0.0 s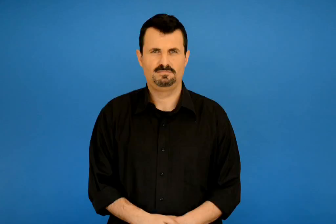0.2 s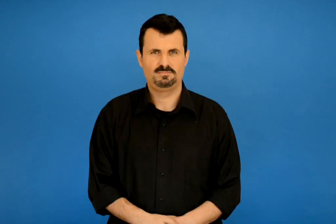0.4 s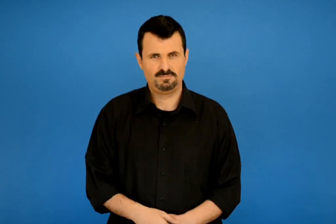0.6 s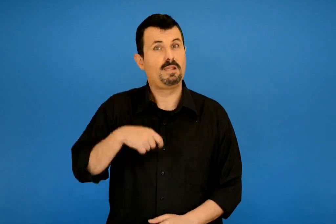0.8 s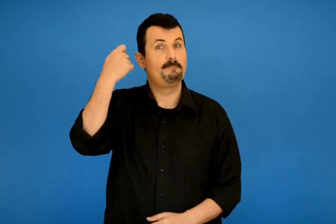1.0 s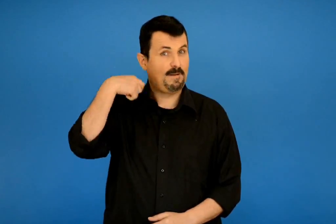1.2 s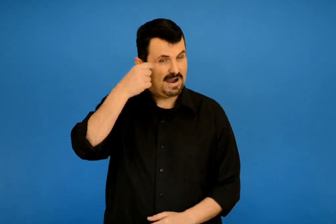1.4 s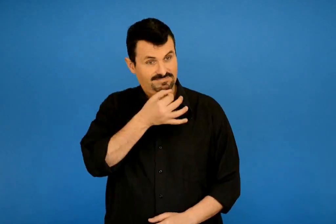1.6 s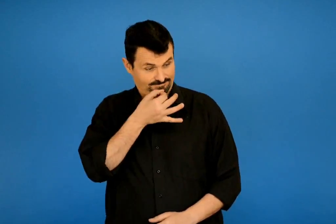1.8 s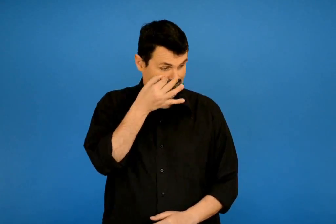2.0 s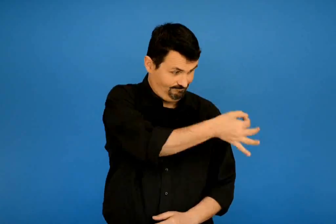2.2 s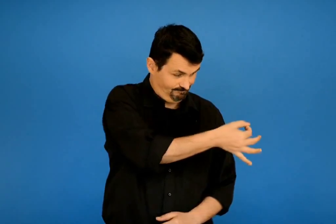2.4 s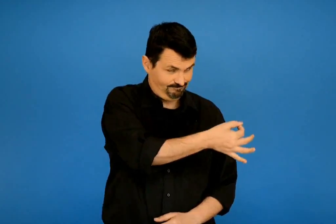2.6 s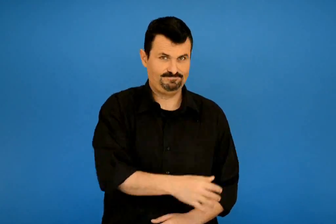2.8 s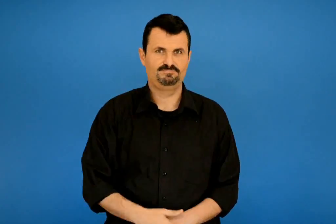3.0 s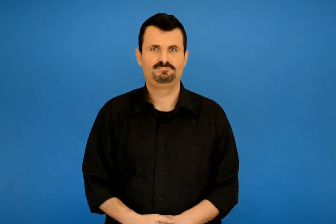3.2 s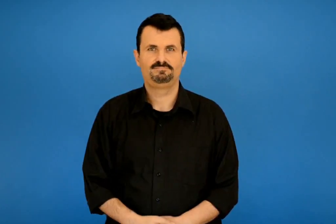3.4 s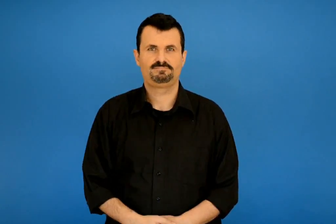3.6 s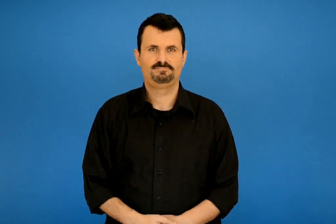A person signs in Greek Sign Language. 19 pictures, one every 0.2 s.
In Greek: της λέει η μανά της
